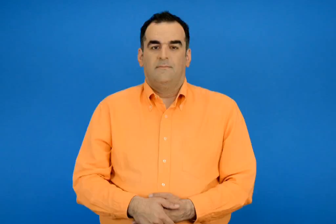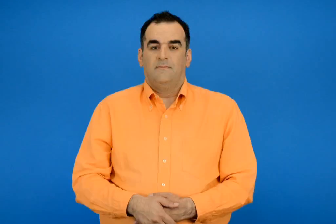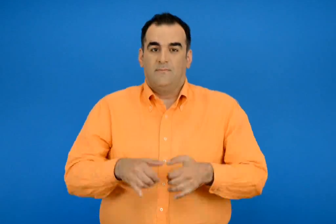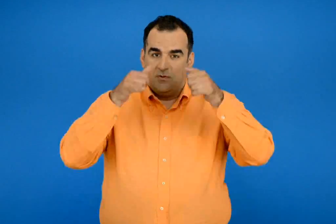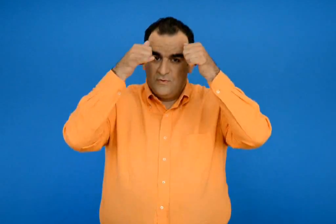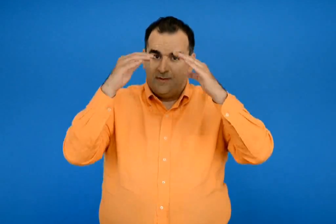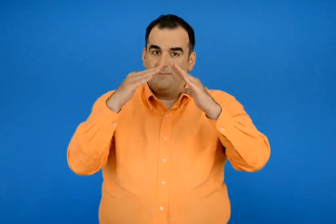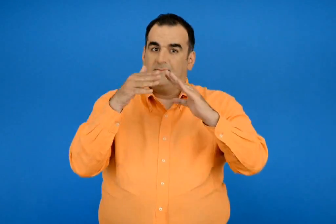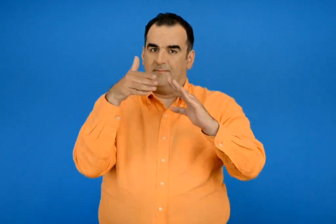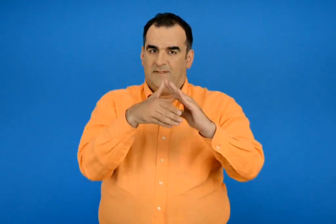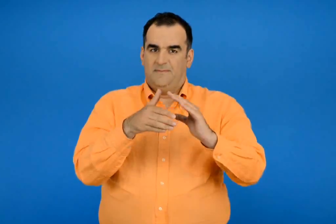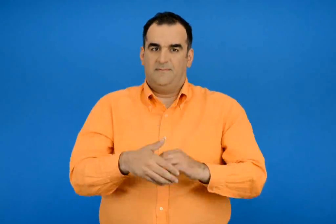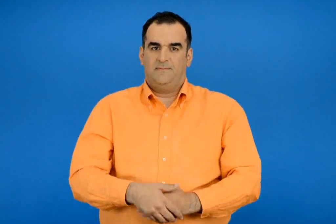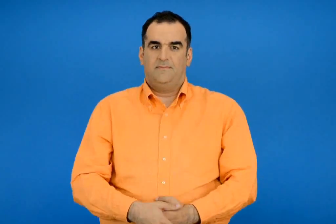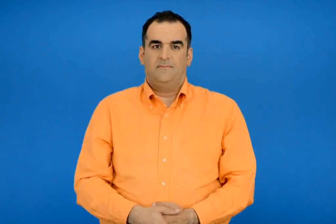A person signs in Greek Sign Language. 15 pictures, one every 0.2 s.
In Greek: κατοικίδια ζώα
